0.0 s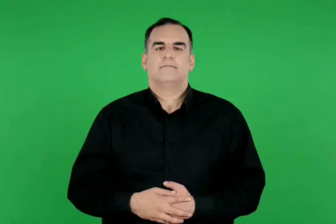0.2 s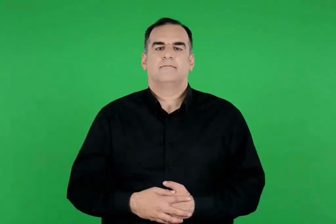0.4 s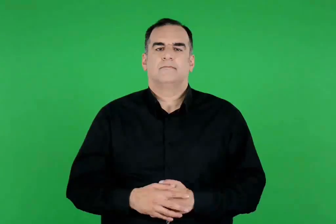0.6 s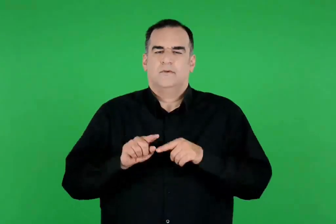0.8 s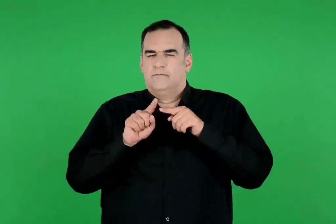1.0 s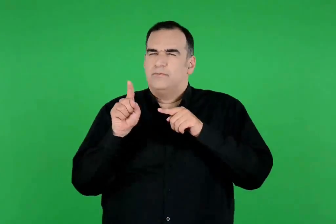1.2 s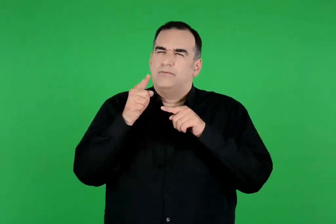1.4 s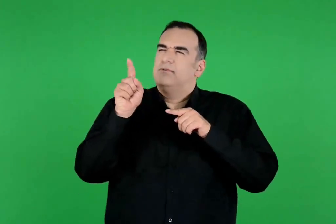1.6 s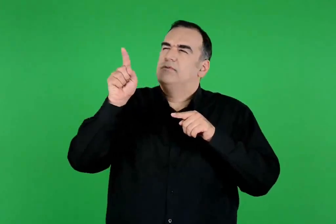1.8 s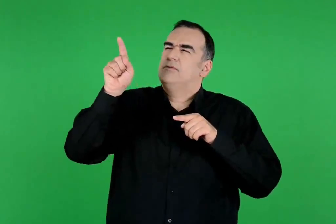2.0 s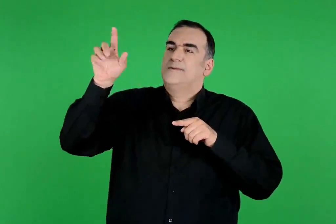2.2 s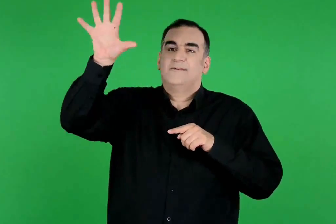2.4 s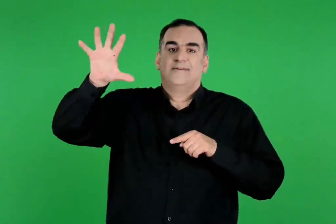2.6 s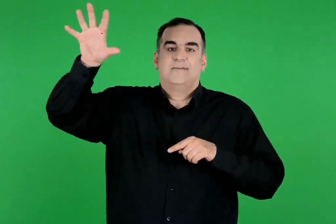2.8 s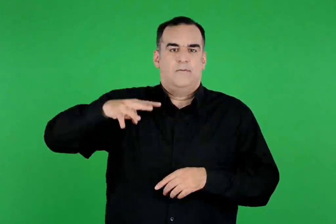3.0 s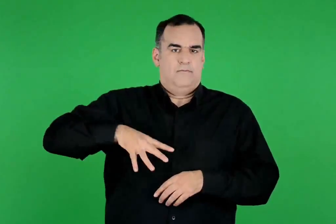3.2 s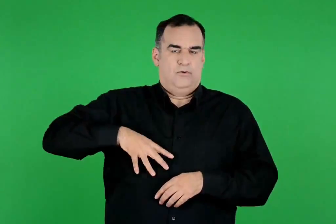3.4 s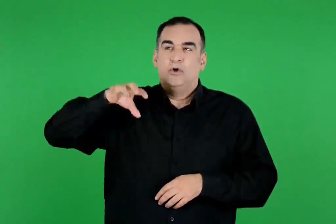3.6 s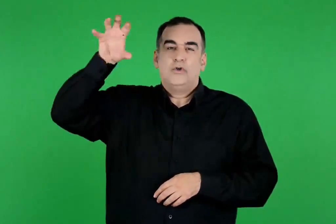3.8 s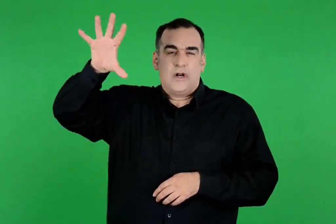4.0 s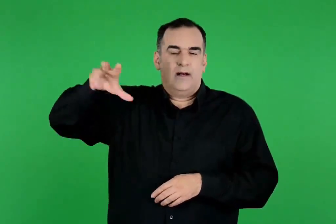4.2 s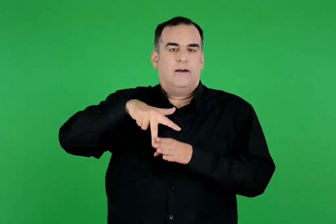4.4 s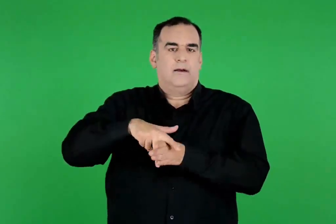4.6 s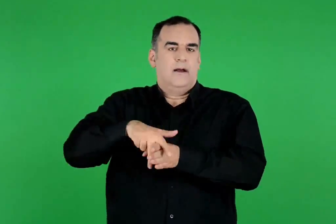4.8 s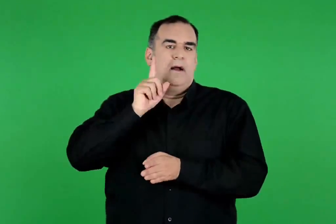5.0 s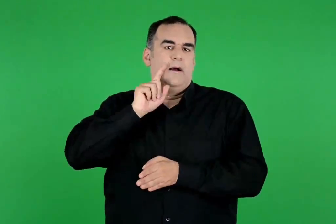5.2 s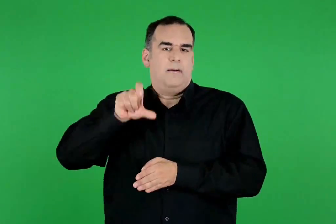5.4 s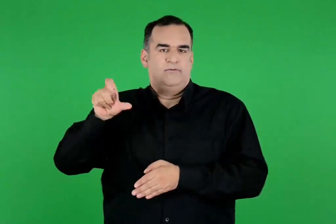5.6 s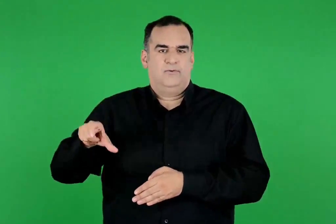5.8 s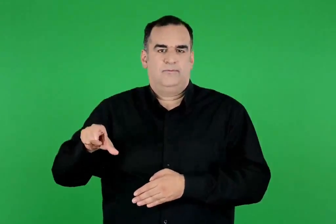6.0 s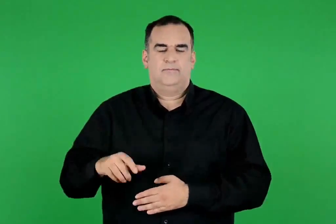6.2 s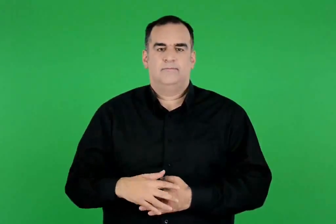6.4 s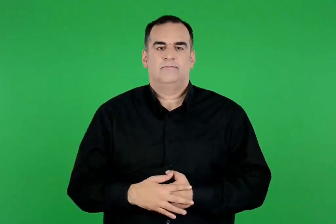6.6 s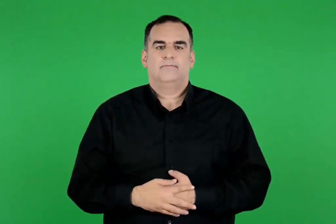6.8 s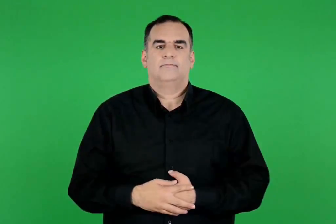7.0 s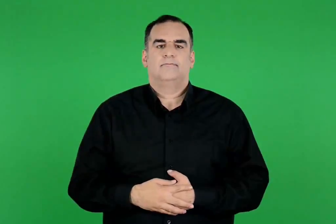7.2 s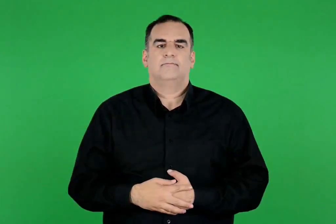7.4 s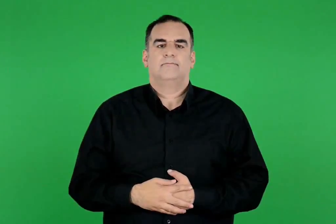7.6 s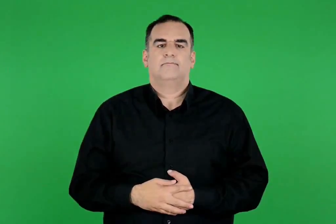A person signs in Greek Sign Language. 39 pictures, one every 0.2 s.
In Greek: ταξίδεψε και πιο μακριά , στον εύξεινο πόντο , στη χώρα των αμαζόνων
